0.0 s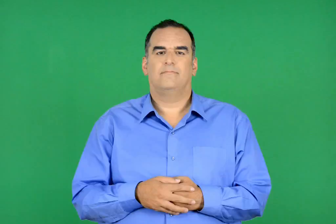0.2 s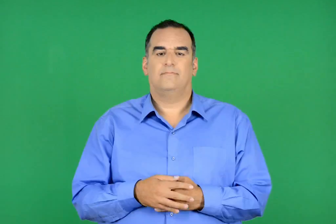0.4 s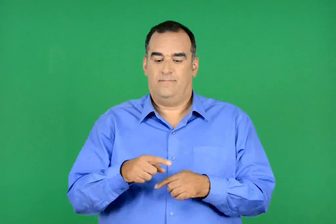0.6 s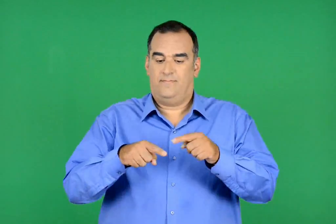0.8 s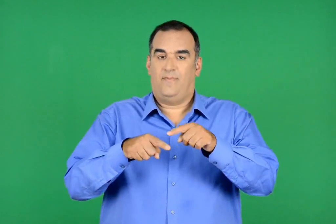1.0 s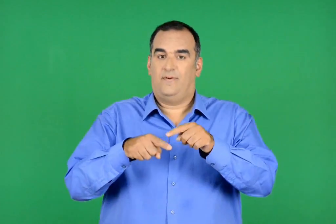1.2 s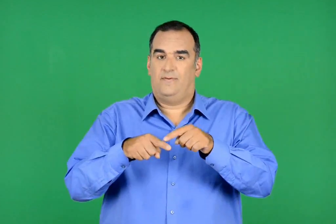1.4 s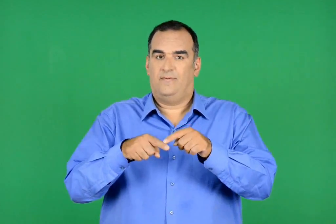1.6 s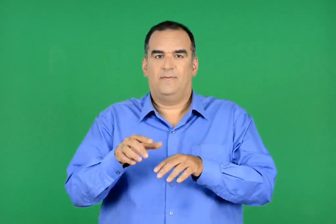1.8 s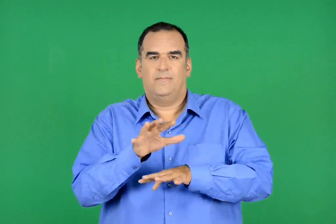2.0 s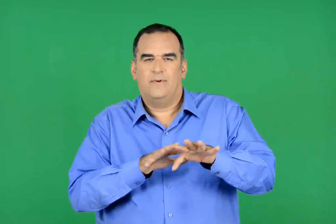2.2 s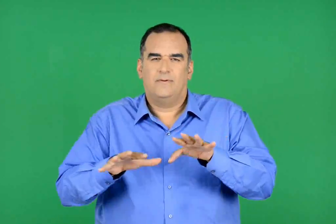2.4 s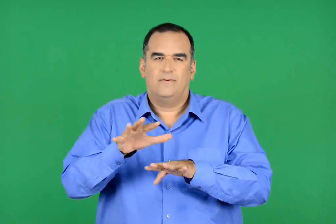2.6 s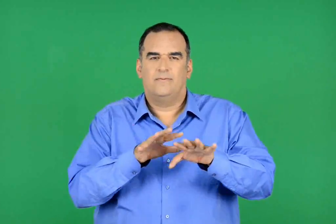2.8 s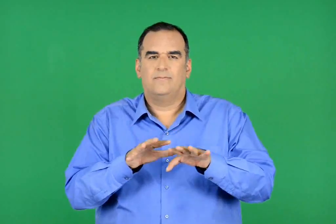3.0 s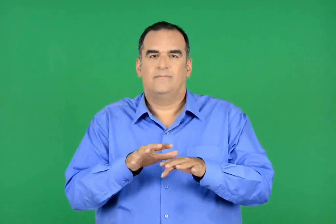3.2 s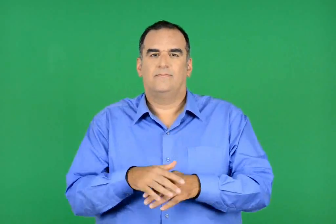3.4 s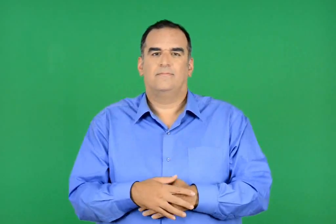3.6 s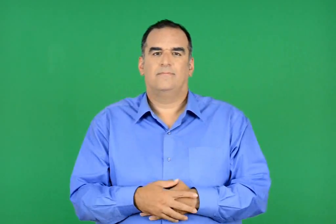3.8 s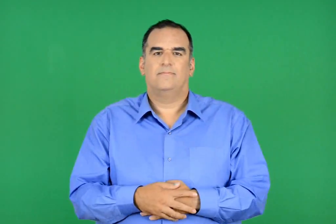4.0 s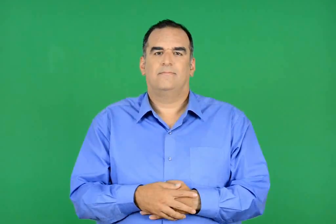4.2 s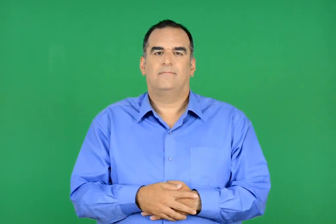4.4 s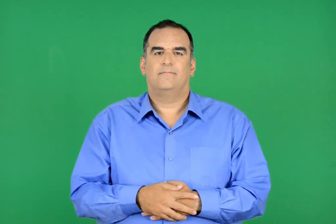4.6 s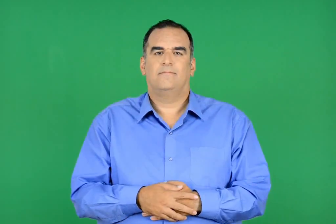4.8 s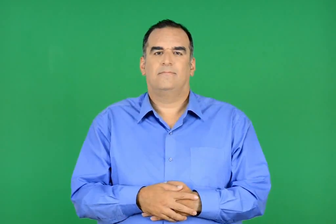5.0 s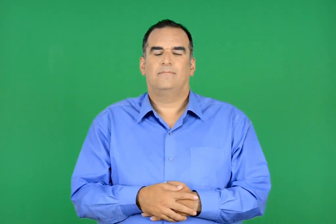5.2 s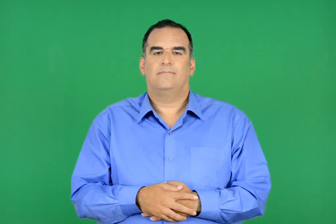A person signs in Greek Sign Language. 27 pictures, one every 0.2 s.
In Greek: το µαγικό δάχτυλο
